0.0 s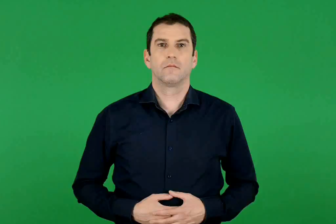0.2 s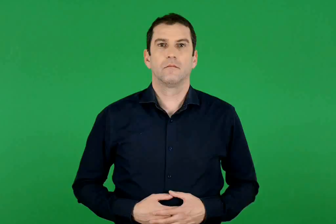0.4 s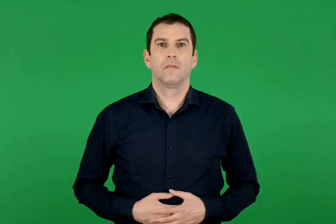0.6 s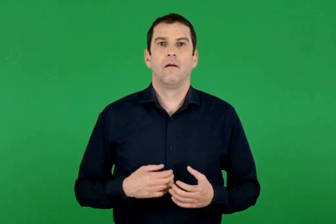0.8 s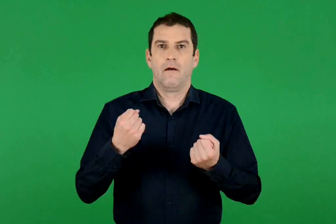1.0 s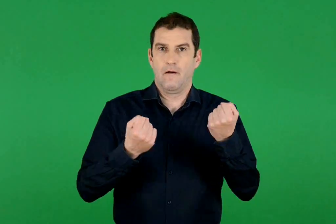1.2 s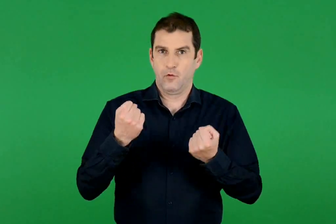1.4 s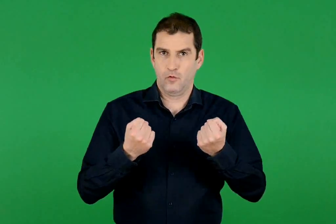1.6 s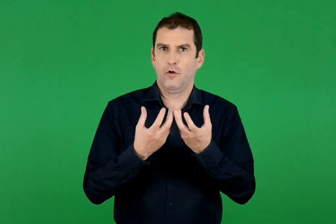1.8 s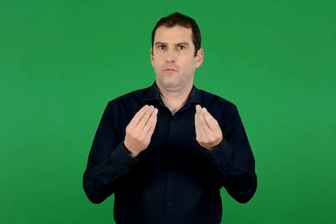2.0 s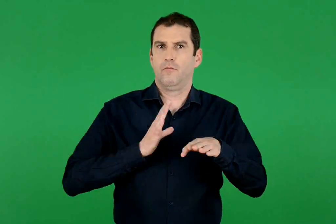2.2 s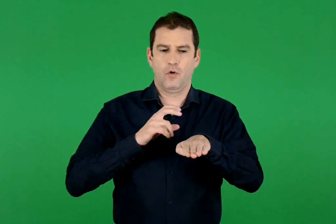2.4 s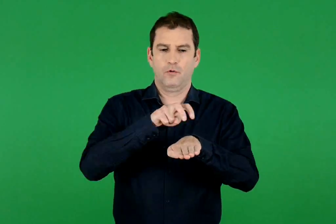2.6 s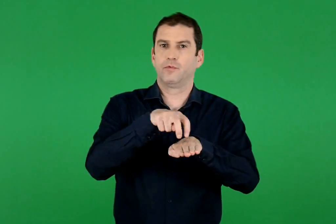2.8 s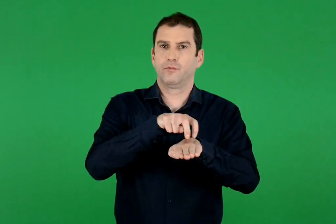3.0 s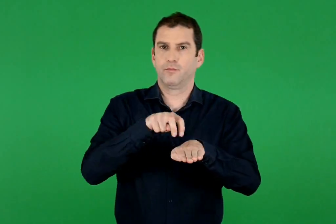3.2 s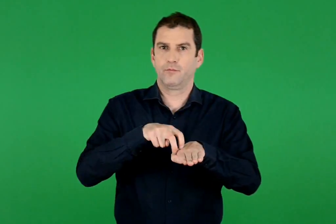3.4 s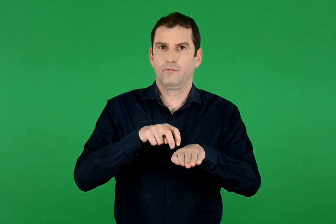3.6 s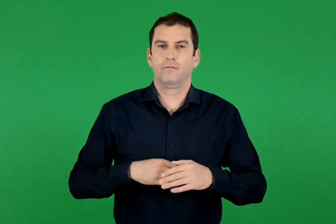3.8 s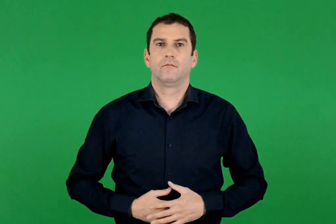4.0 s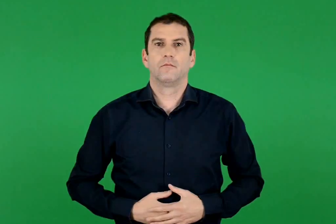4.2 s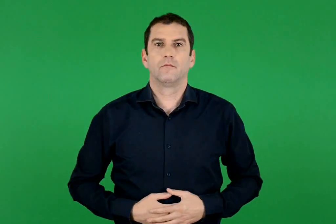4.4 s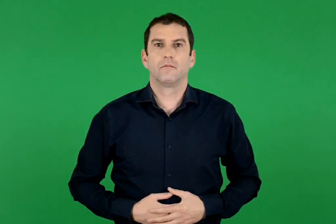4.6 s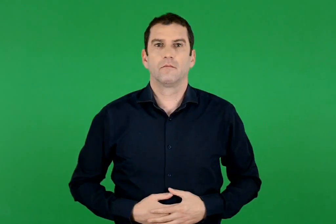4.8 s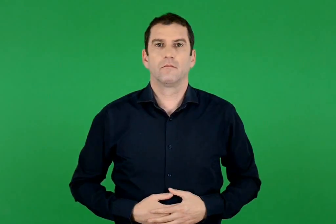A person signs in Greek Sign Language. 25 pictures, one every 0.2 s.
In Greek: αυτοκίνητο με περισσότερους επιβάτες
